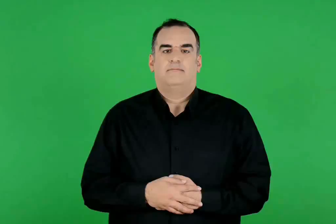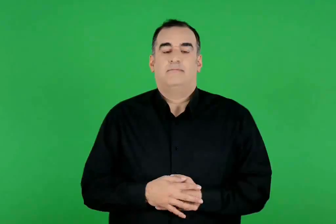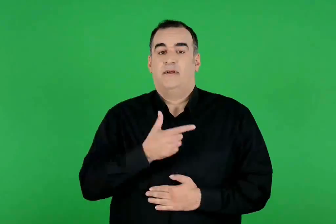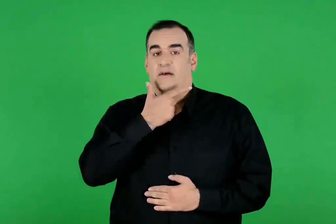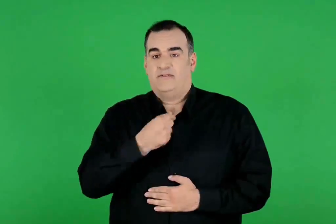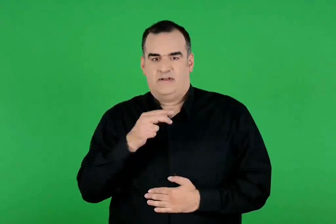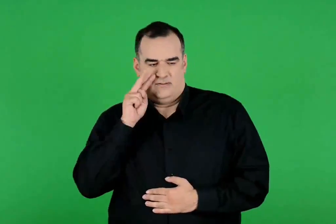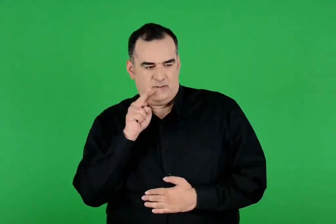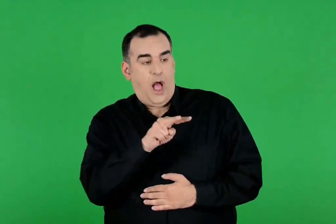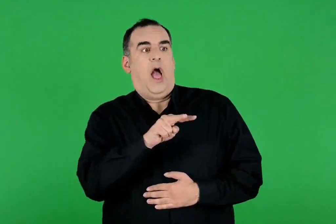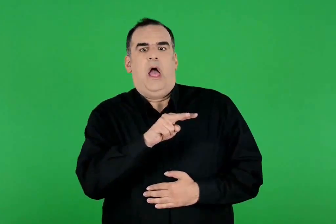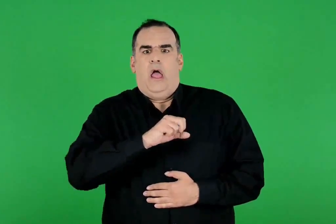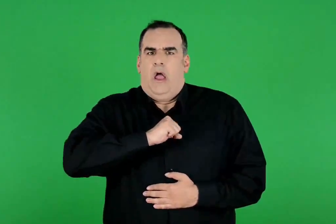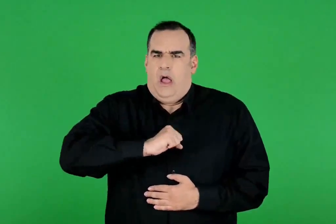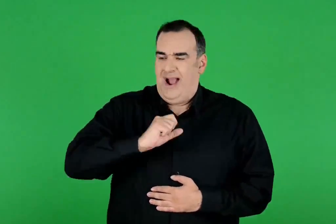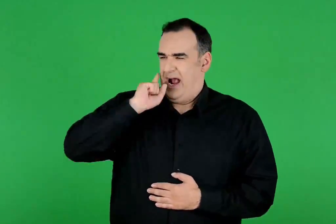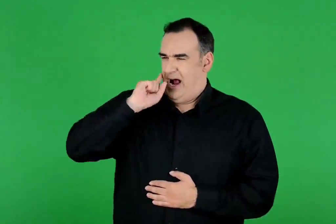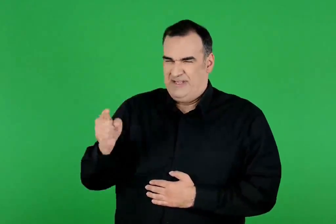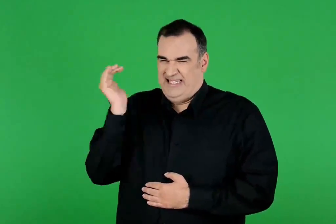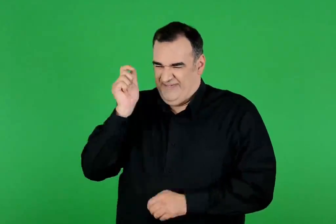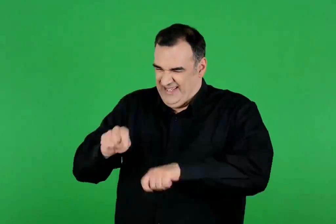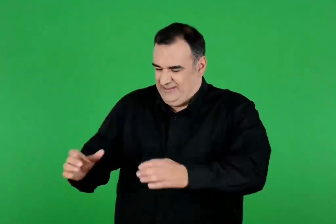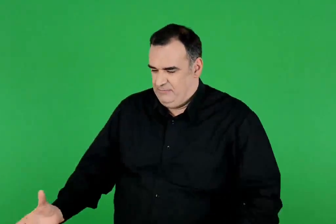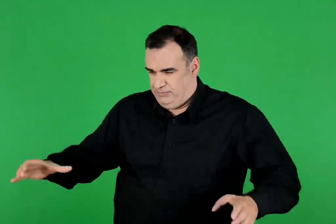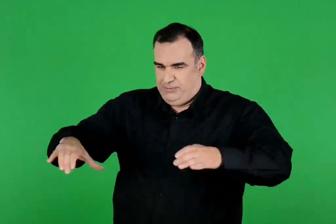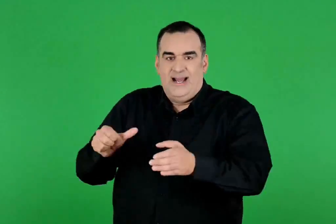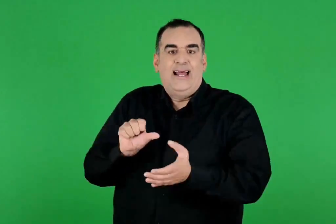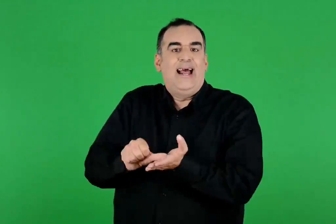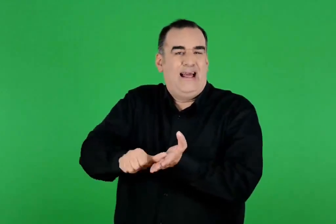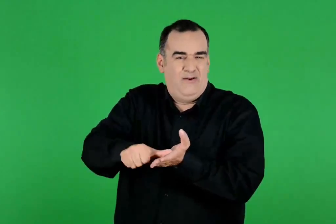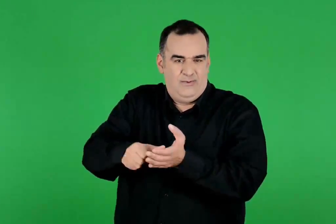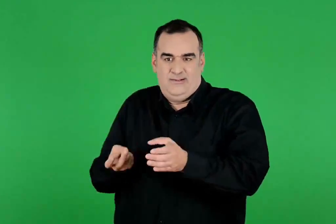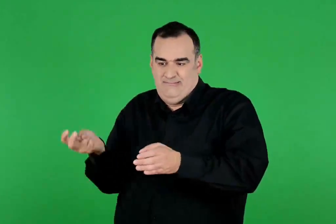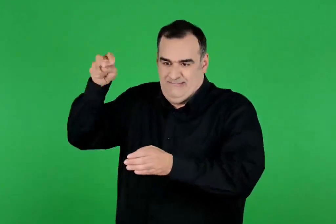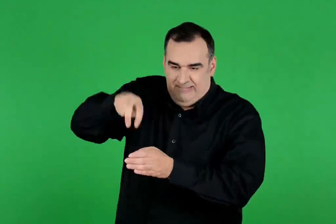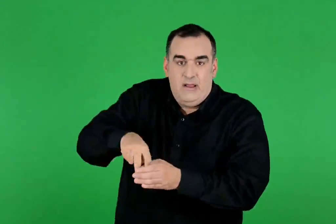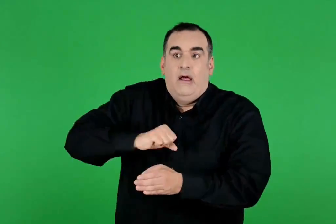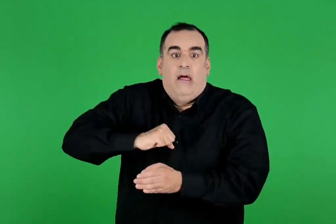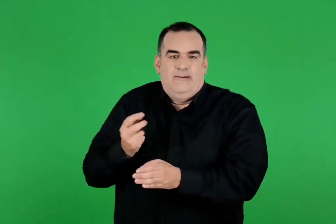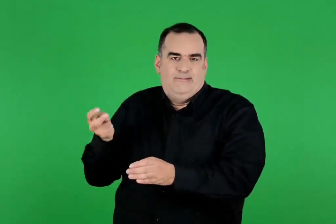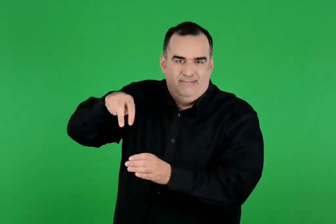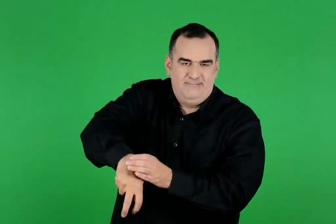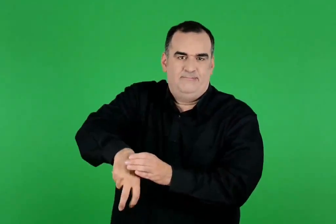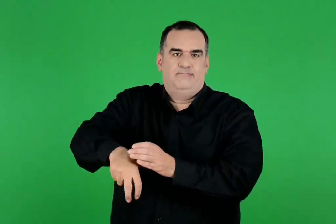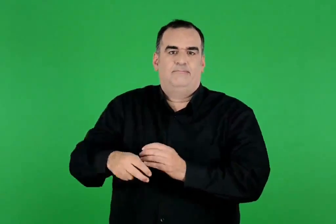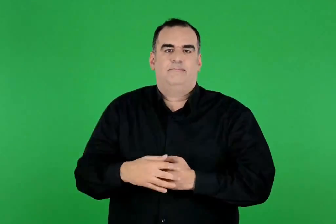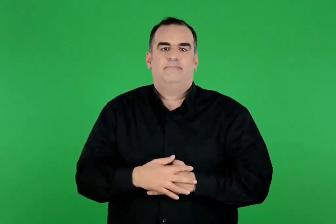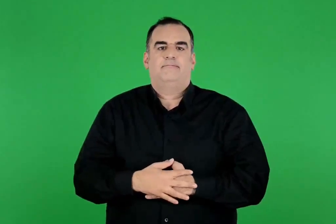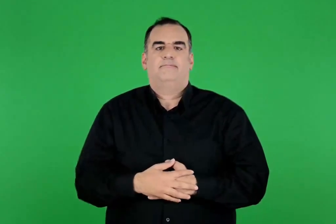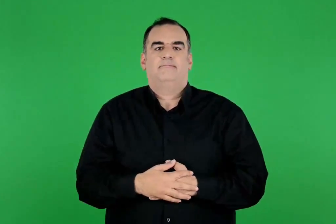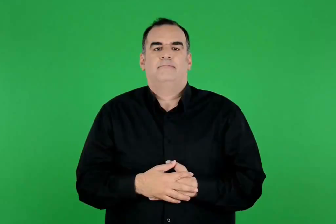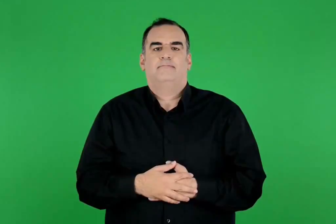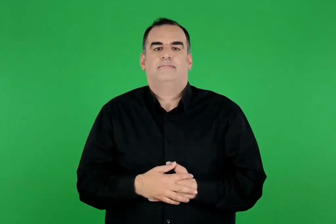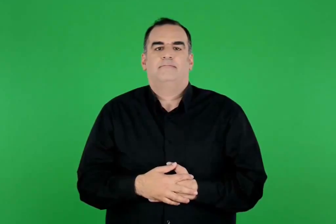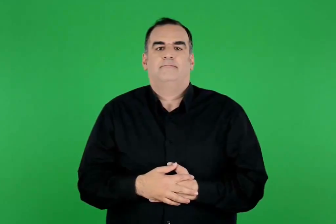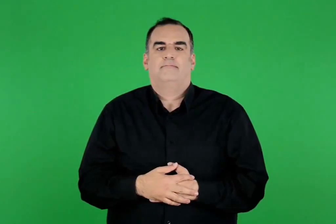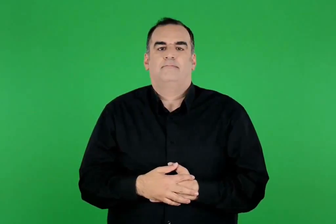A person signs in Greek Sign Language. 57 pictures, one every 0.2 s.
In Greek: όταν τον είδε ο ευρυσθέας , τρόμαξε πολύ και διέταξε να του φτιάξουν ένα χάλκινο πιθάρι , για να κρύβεται , όταν θα κινδύνευε
